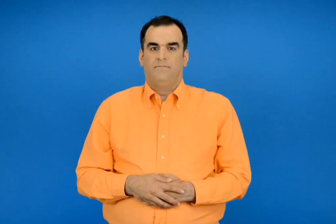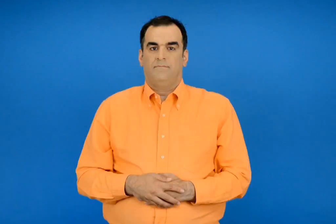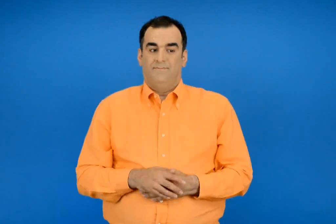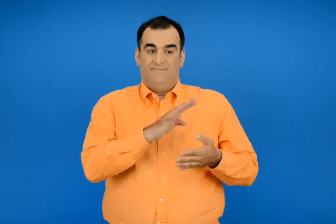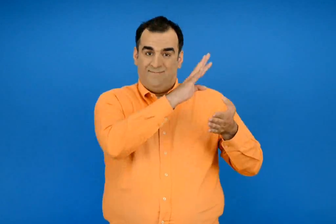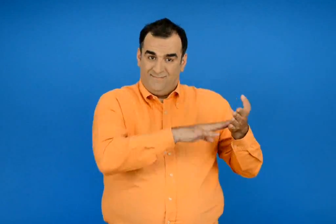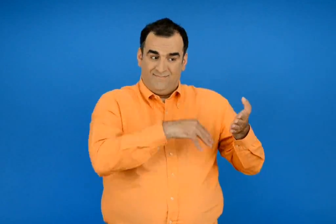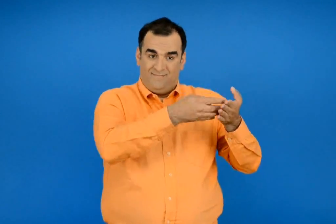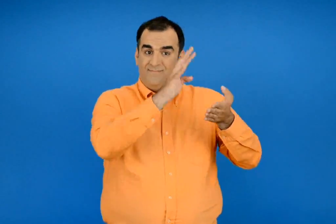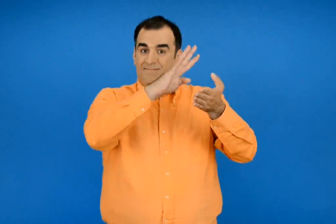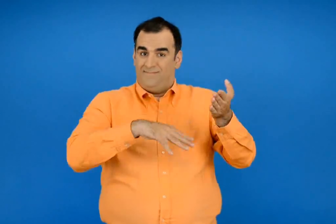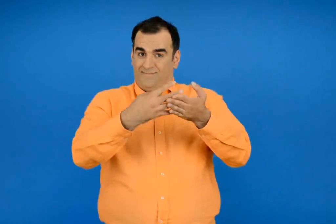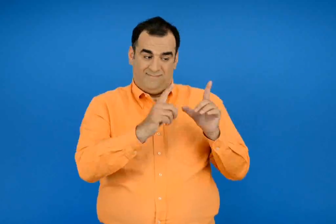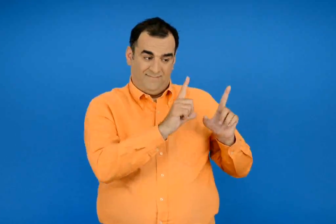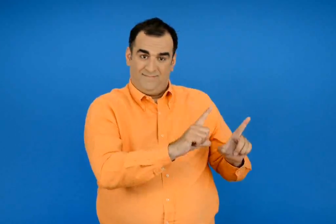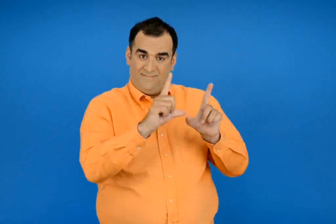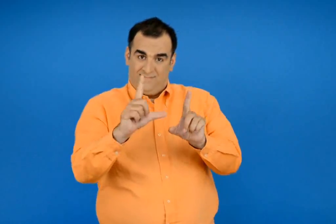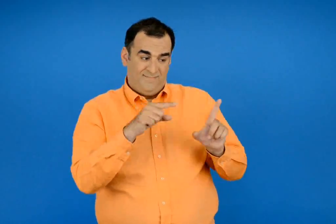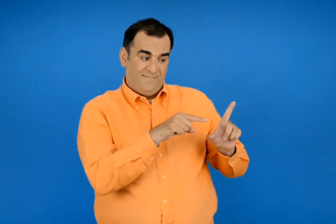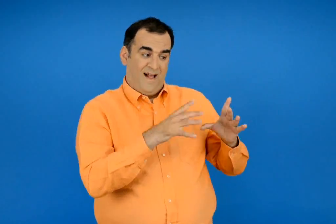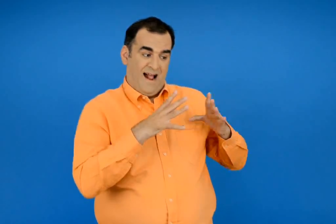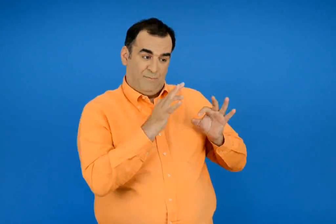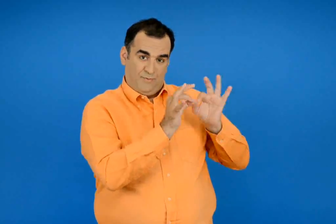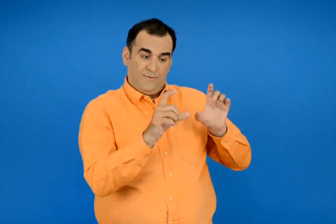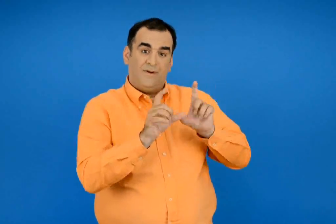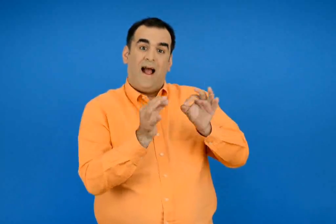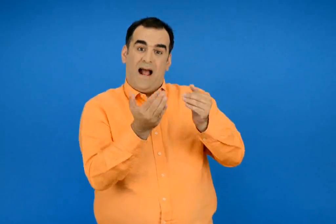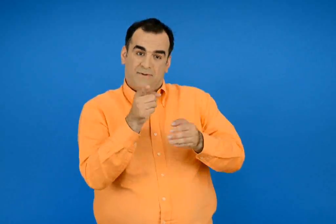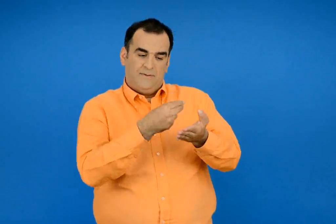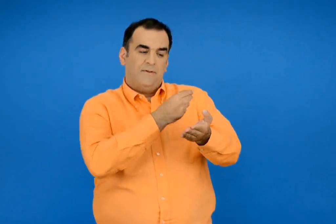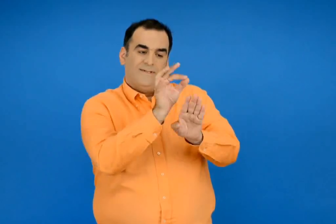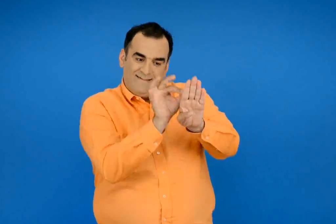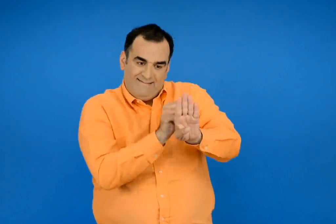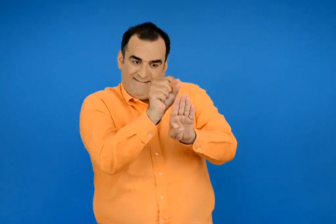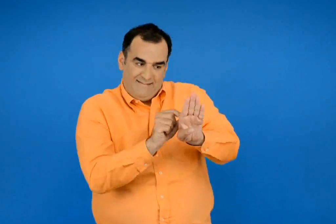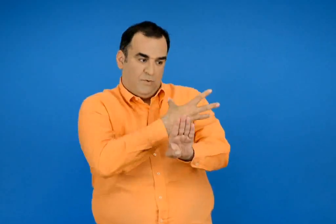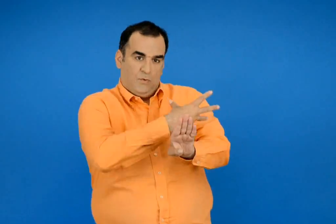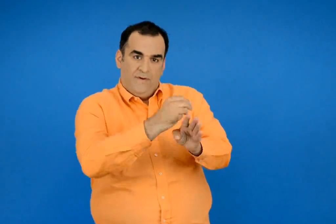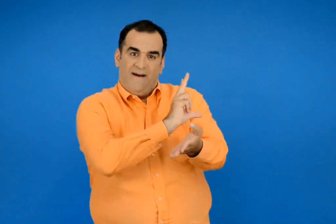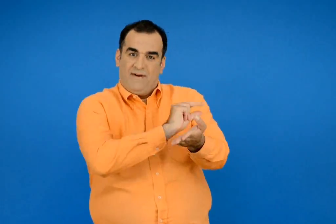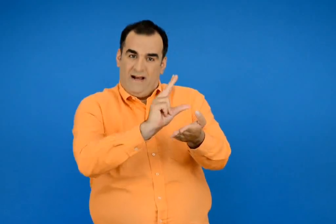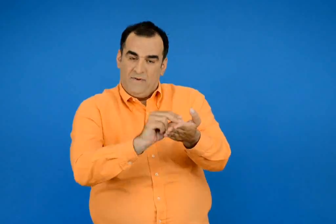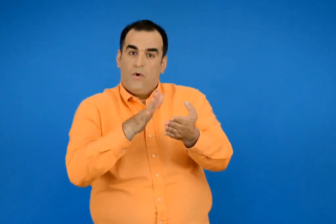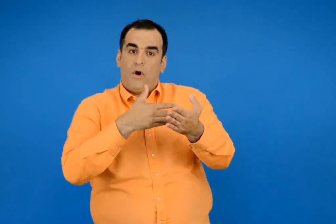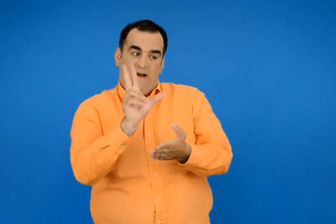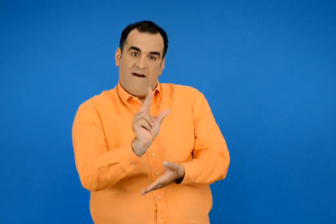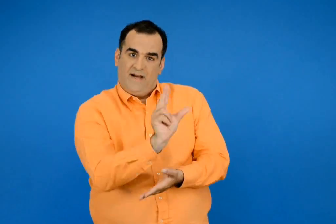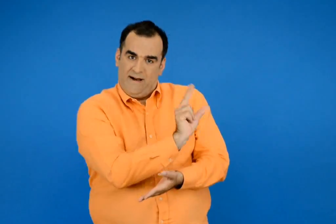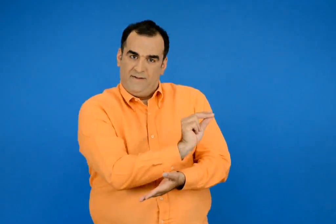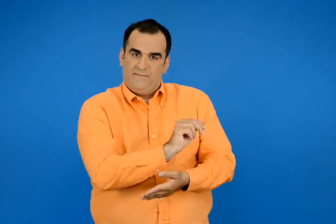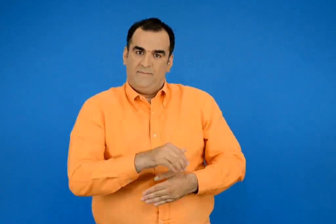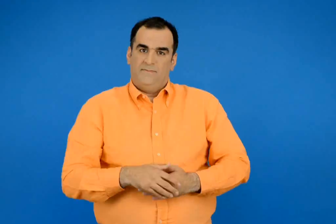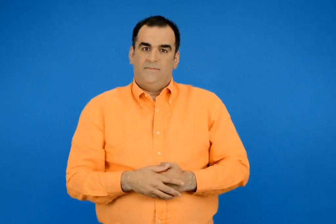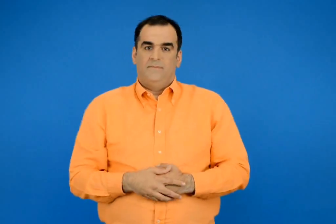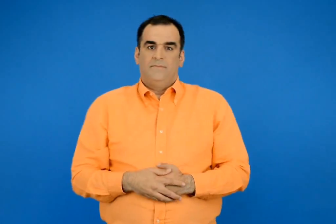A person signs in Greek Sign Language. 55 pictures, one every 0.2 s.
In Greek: χαράζω με τον χάρακα το ίδιο σχήμα και το χρωματίζω με τα ιδιά χρώματα
